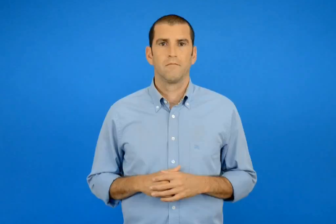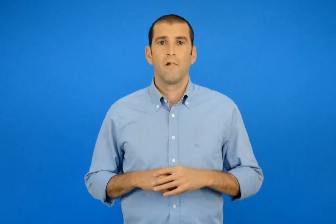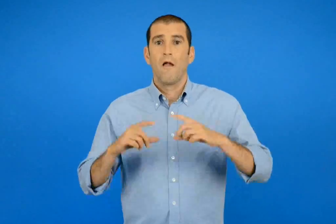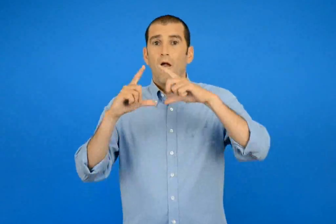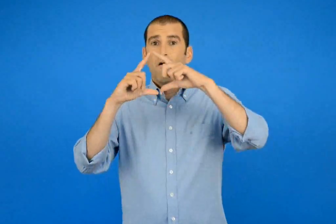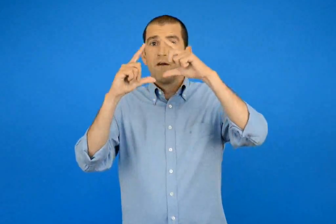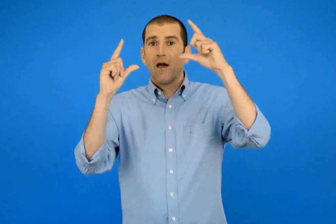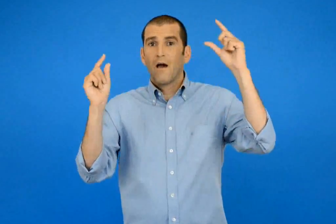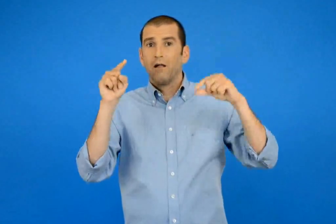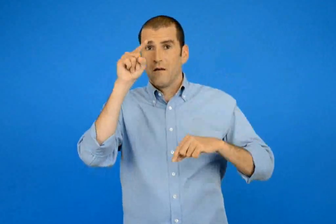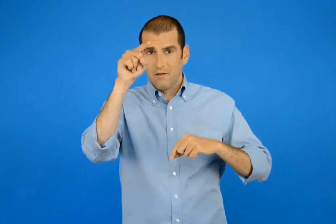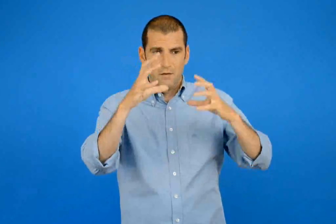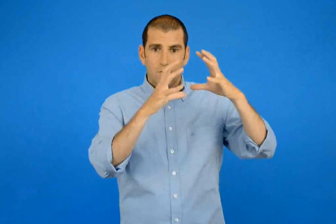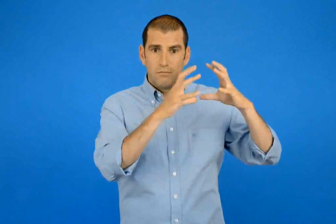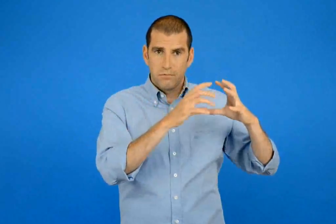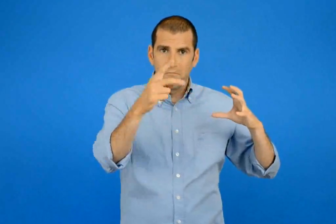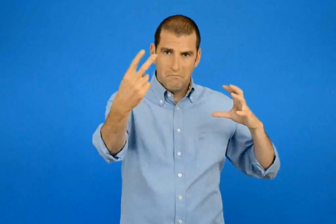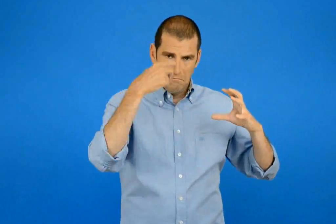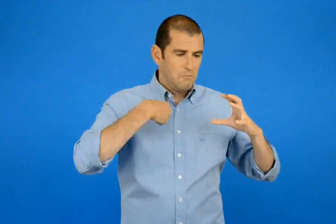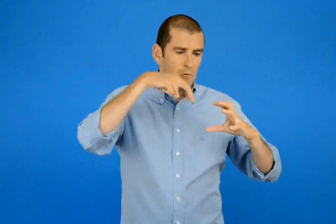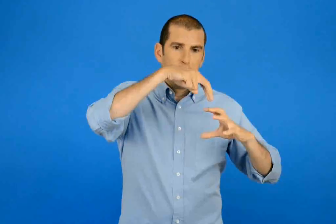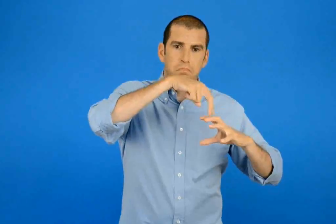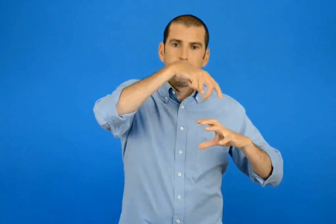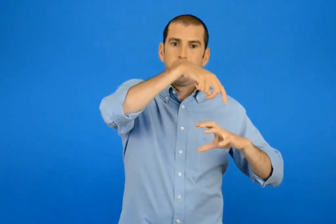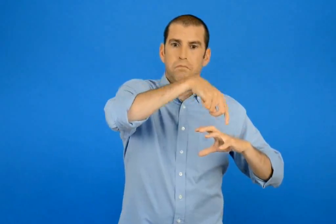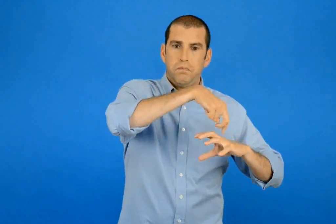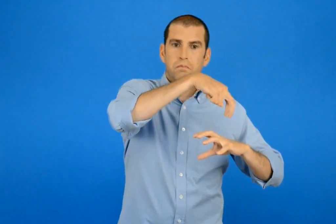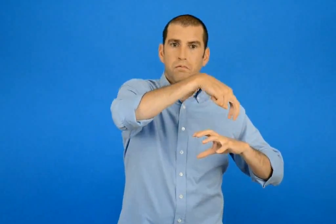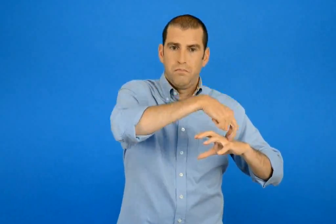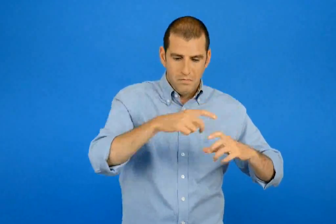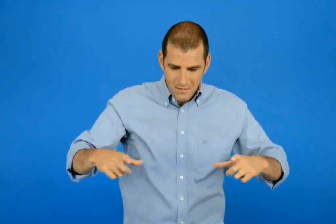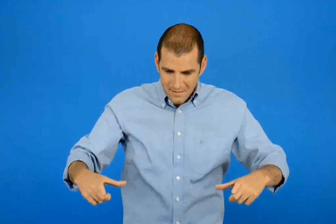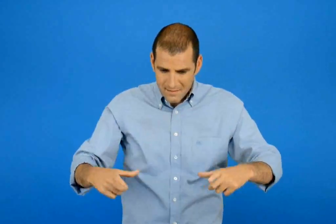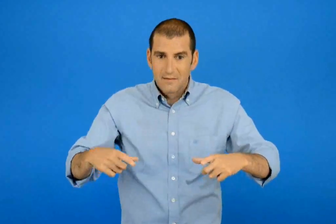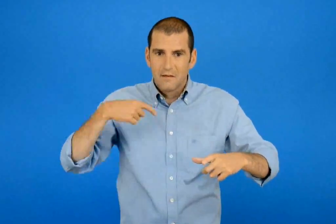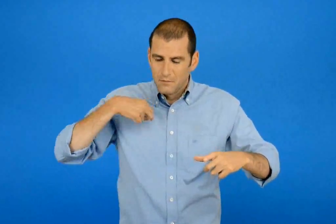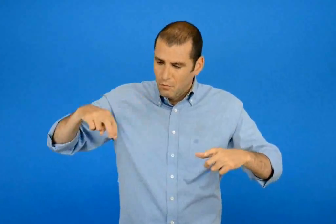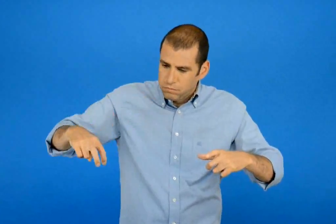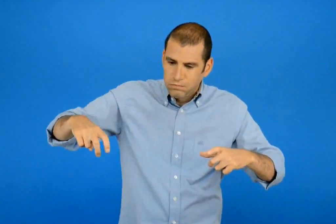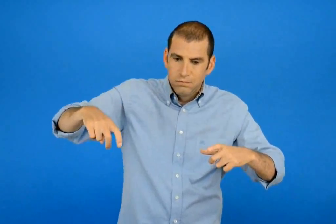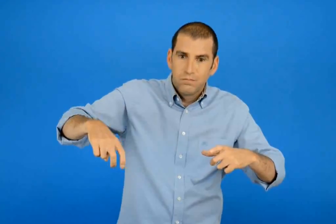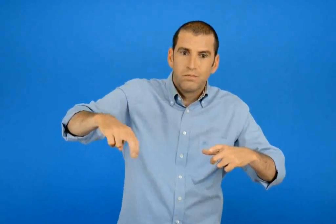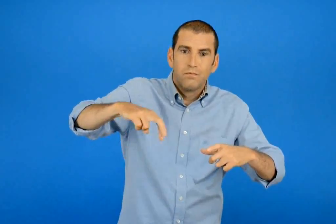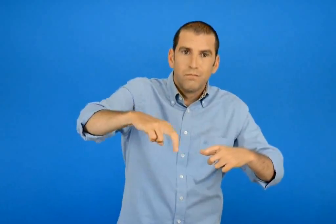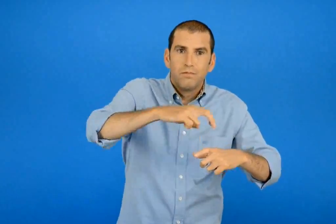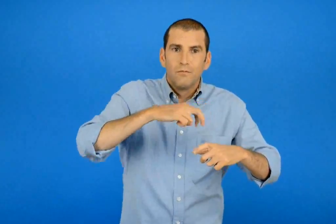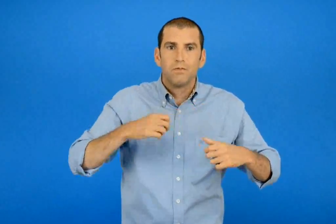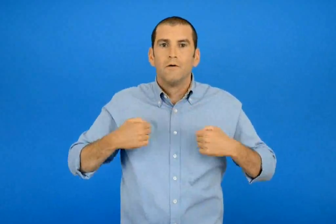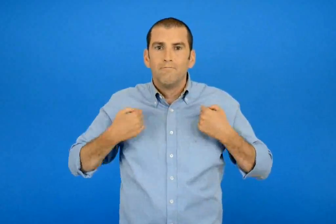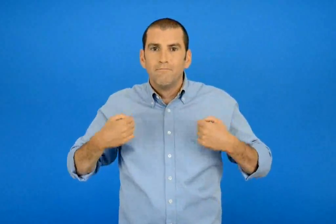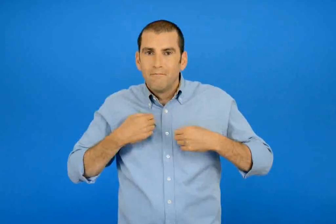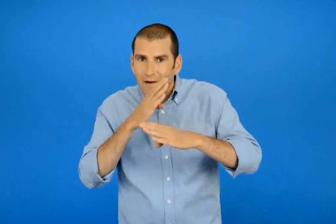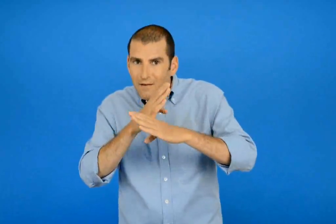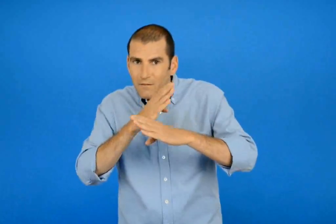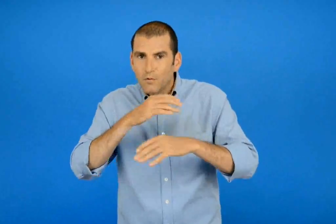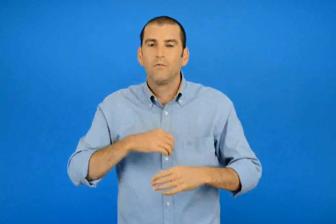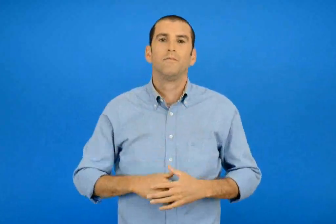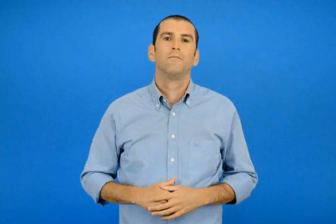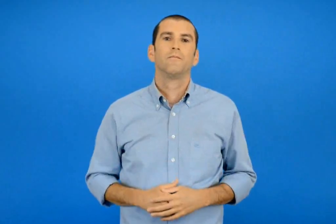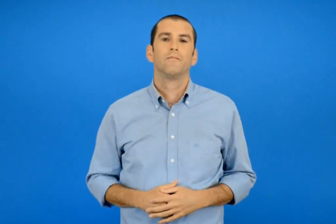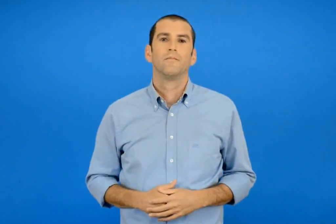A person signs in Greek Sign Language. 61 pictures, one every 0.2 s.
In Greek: και στο φεγγάρι πάνω θα δεις να περπατώ τριγύρω από τους κρατήρες θα τρέχω να κρυφτώ
